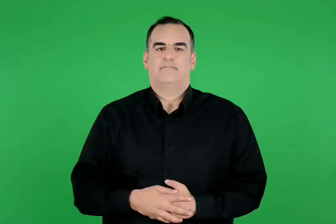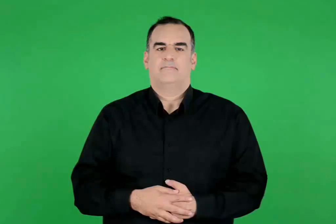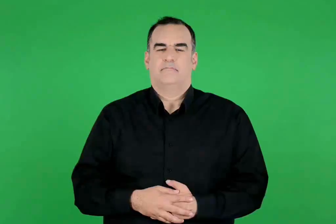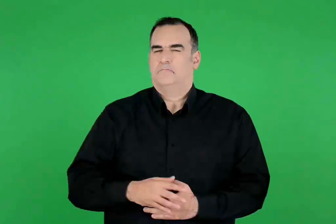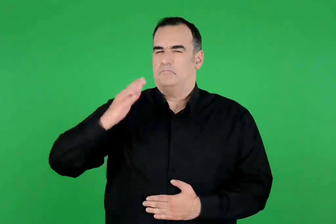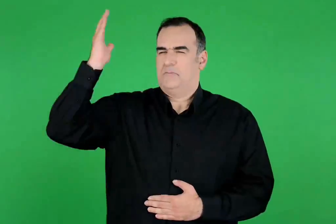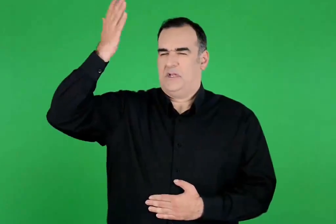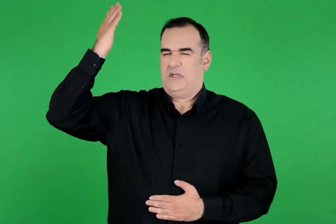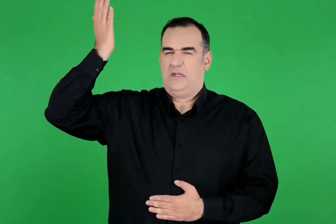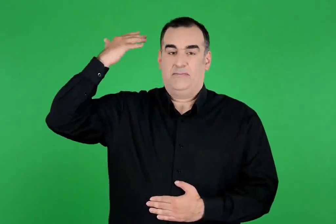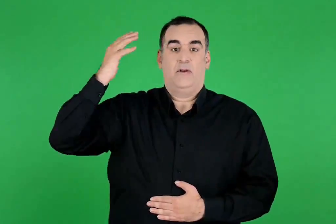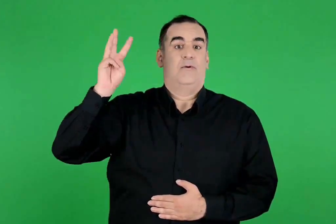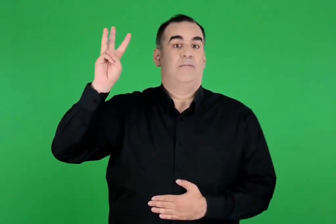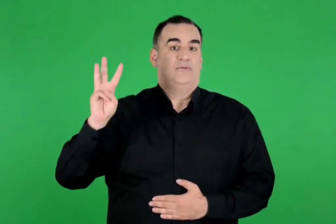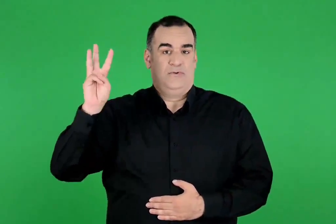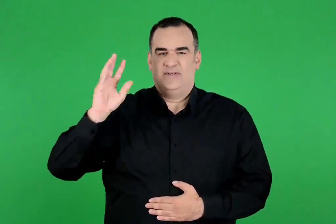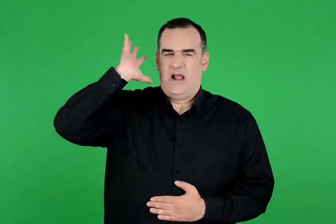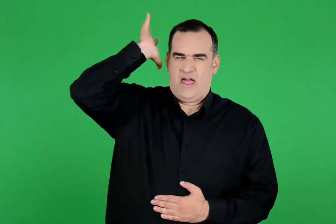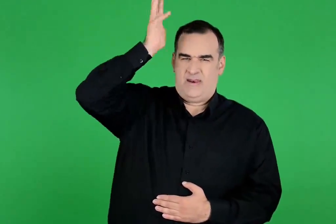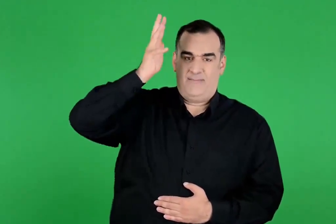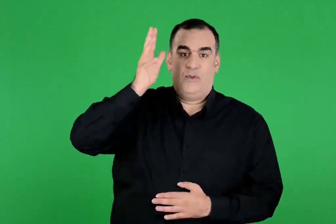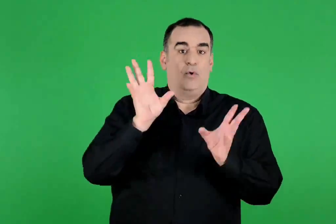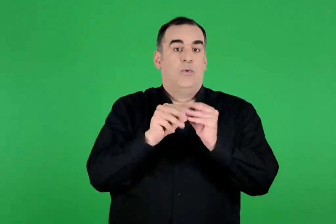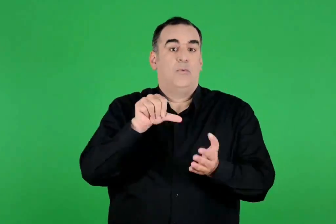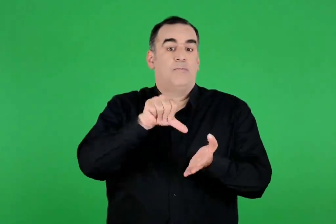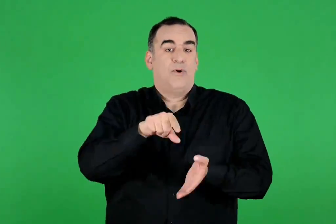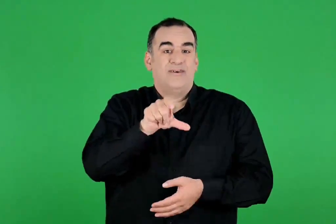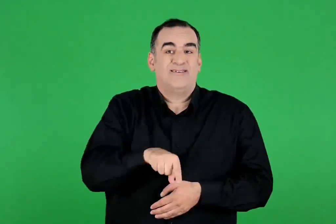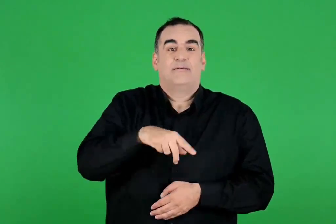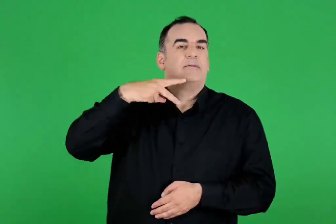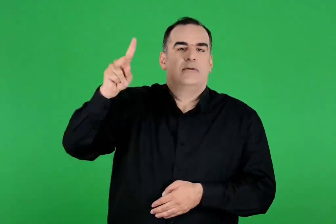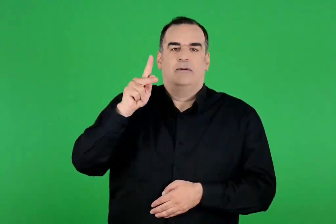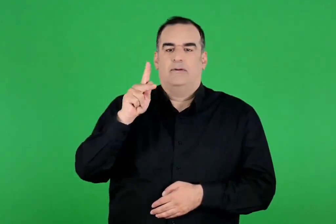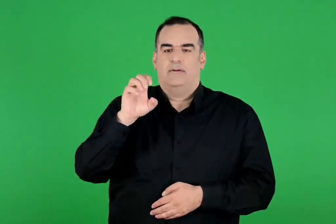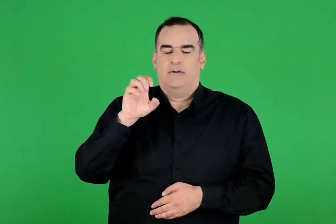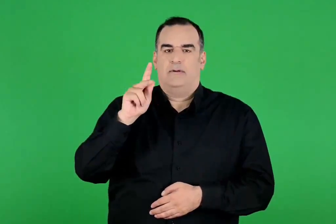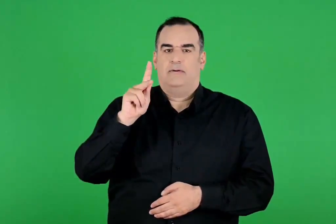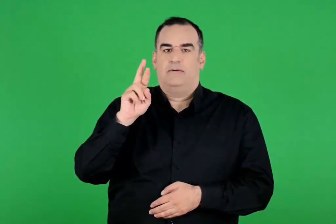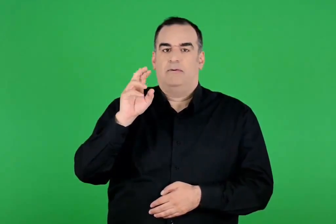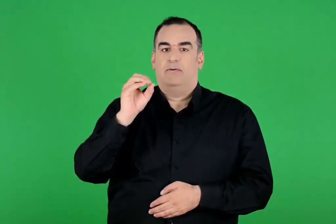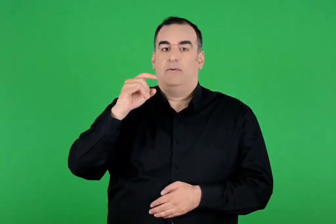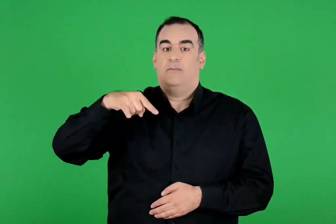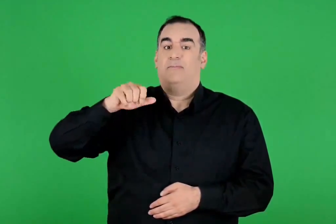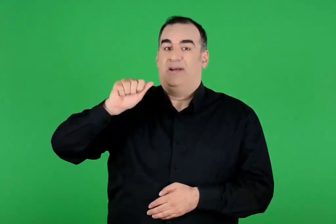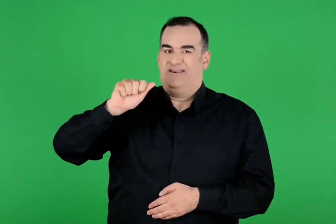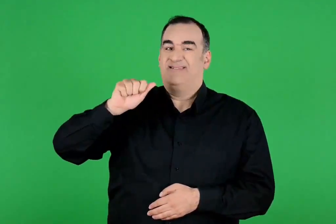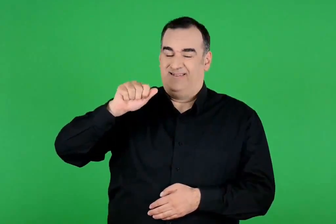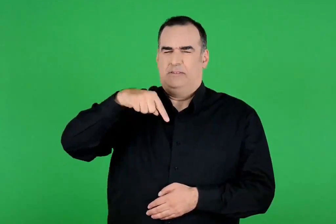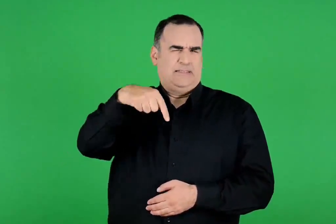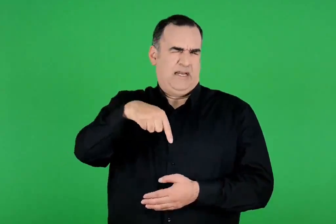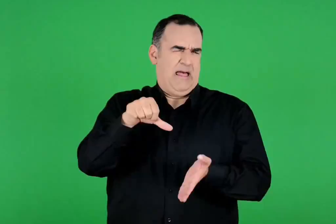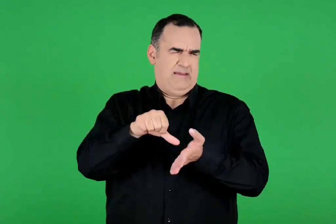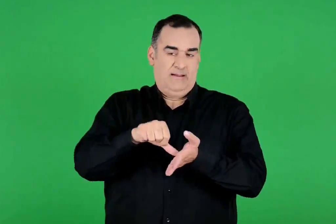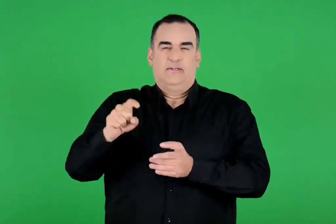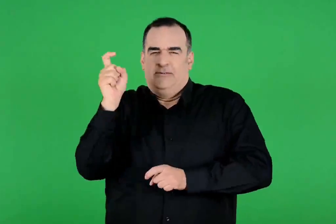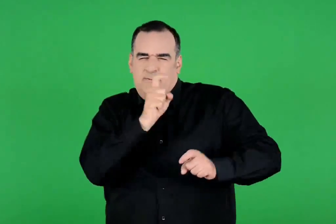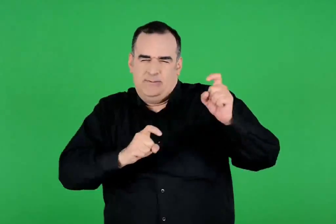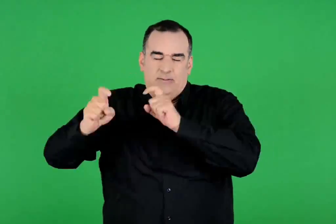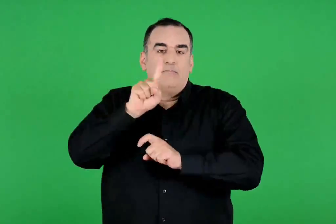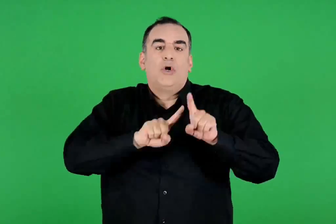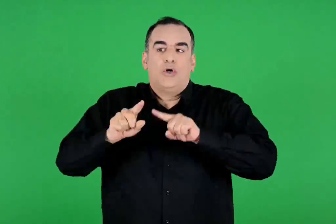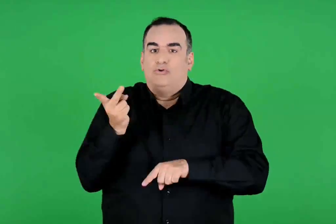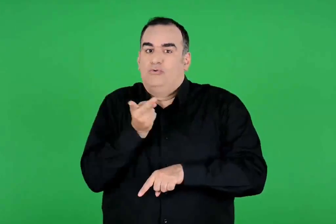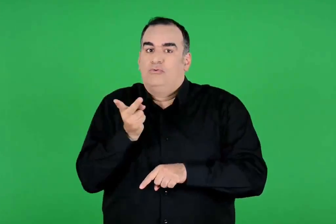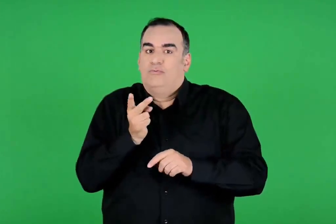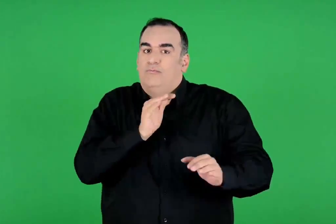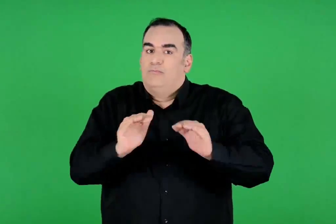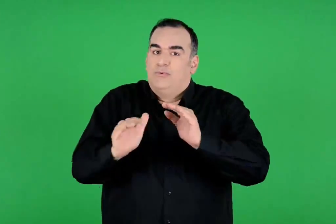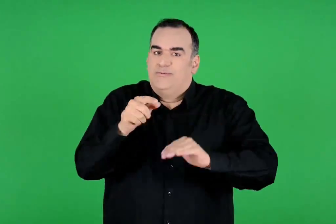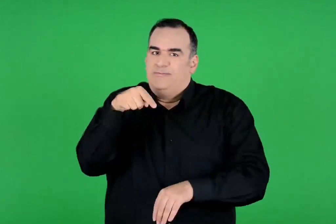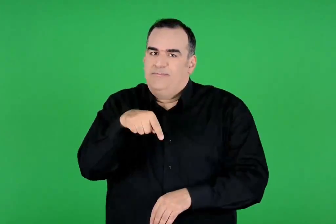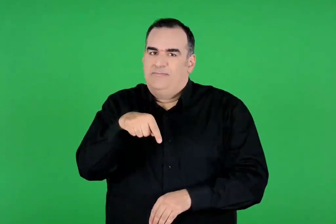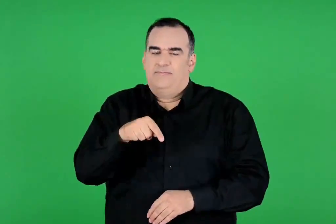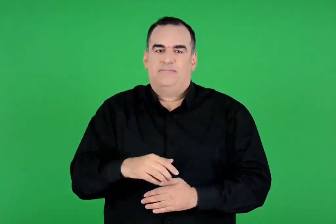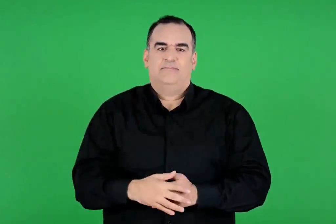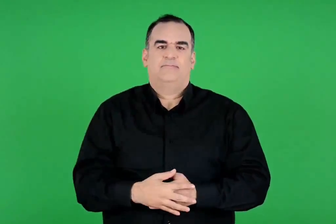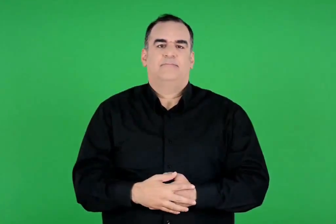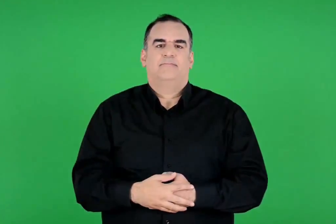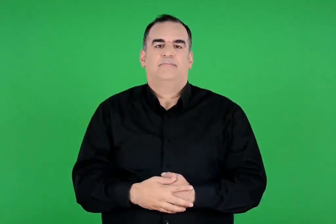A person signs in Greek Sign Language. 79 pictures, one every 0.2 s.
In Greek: κάποτε ο ποσειδώνας και η αθηνά μάλωναν για το ποιος θα γίνει προστάτης της πόλης του κέκροπα , της σημερινής αθήνας
